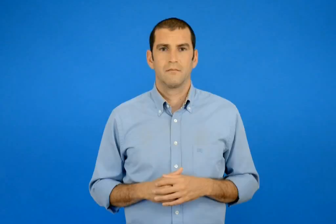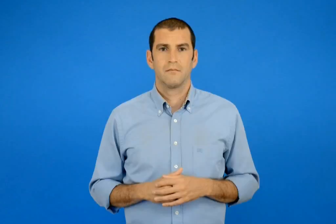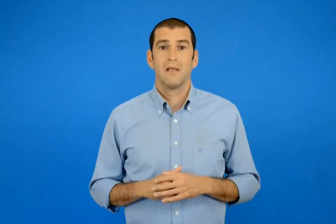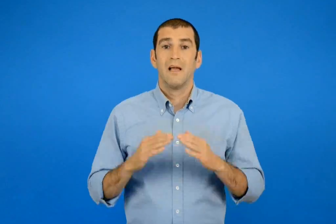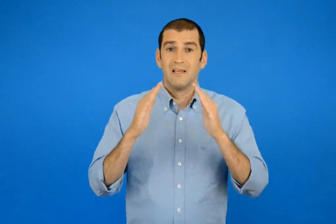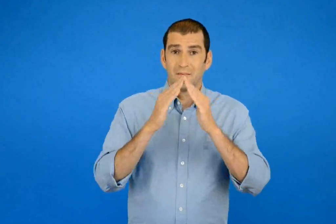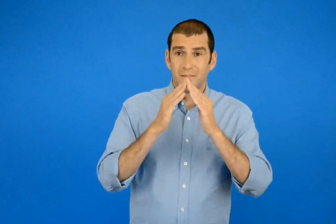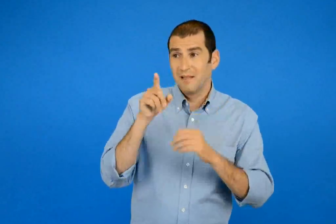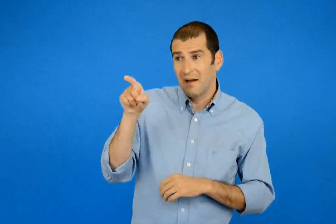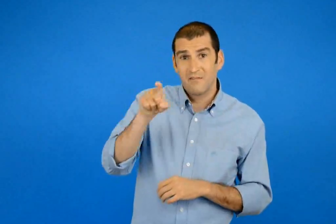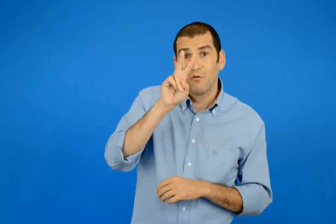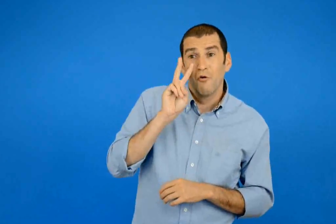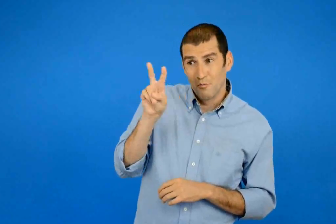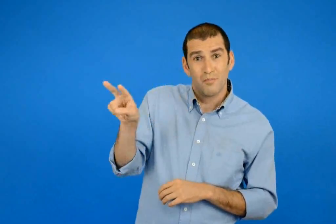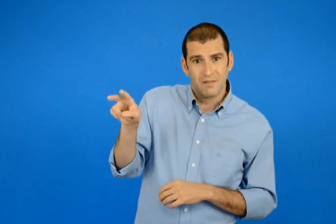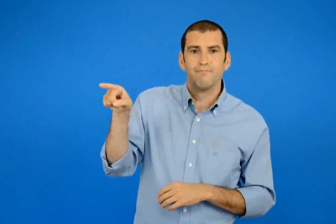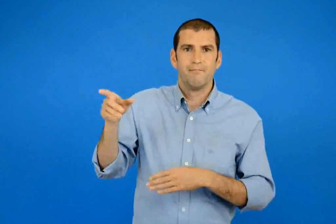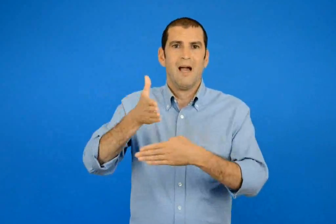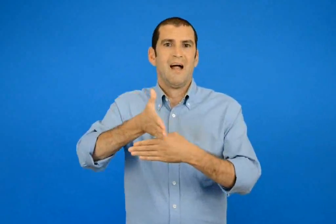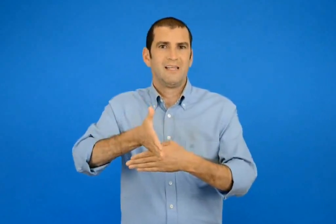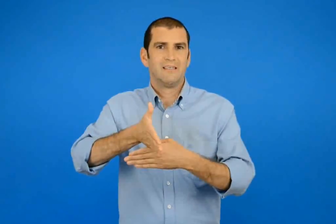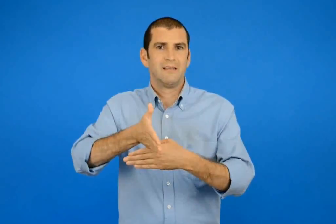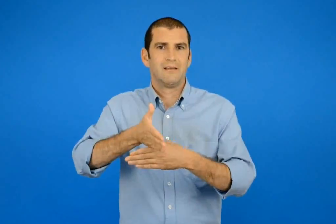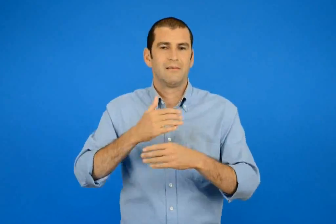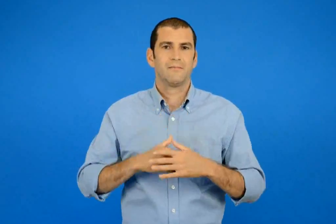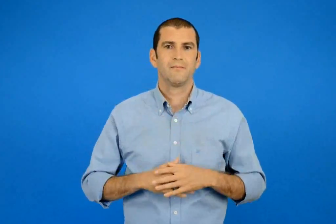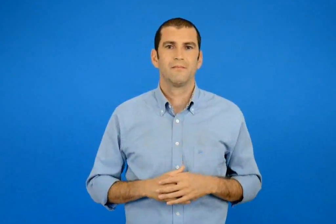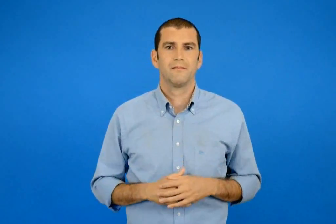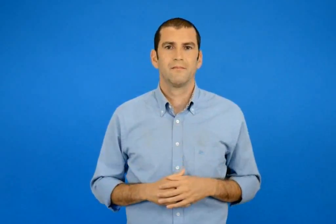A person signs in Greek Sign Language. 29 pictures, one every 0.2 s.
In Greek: αυτό το σπίτι που βλέπετε ενοικιάζεται
